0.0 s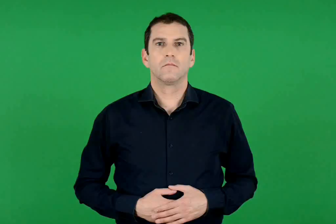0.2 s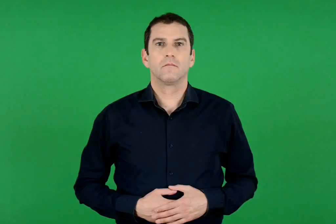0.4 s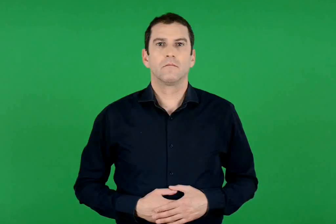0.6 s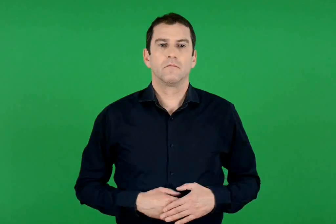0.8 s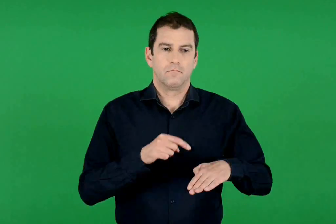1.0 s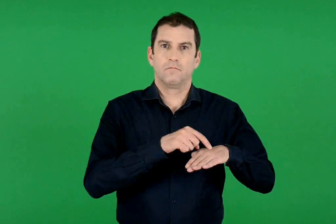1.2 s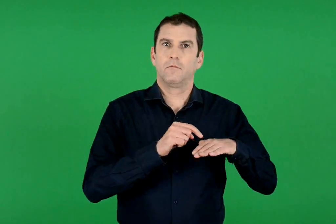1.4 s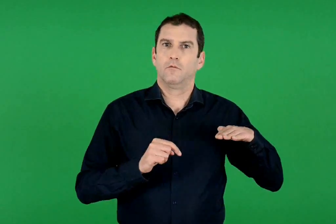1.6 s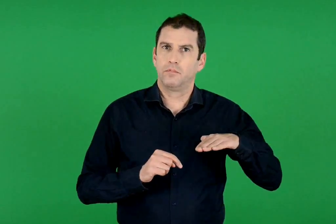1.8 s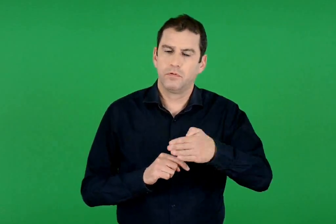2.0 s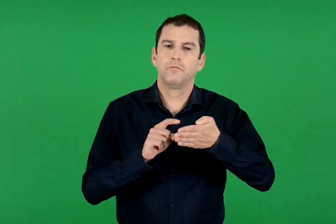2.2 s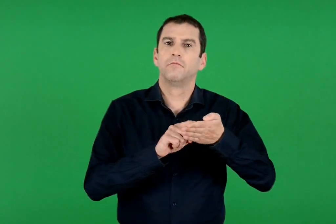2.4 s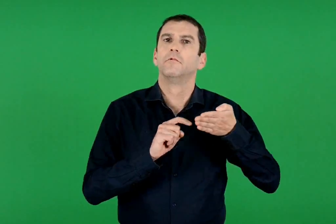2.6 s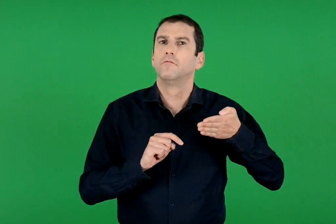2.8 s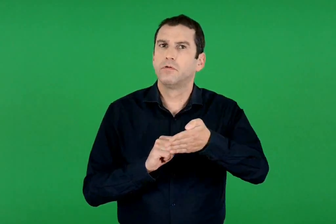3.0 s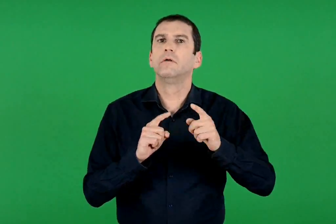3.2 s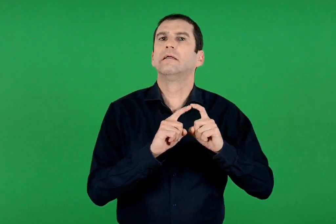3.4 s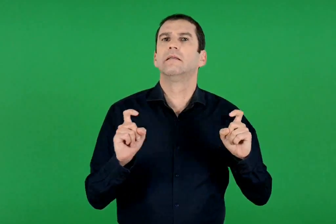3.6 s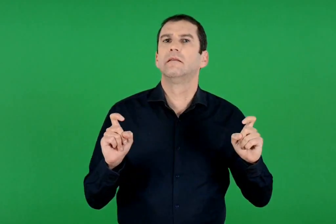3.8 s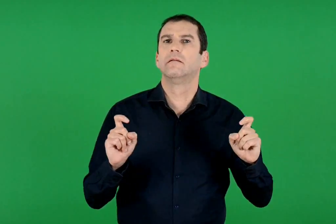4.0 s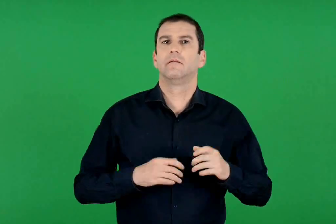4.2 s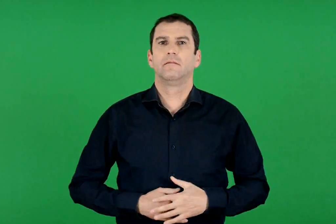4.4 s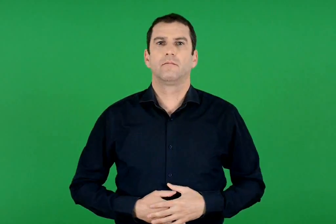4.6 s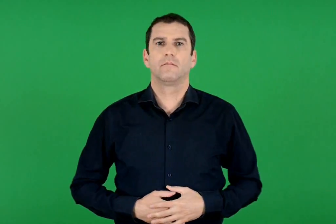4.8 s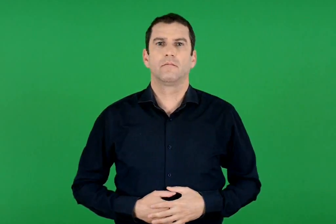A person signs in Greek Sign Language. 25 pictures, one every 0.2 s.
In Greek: είδος τροχοφόρου
